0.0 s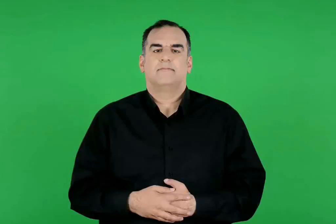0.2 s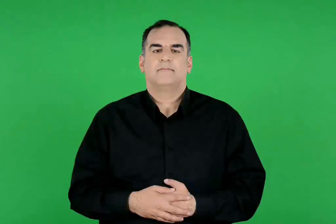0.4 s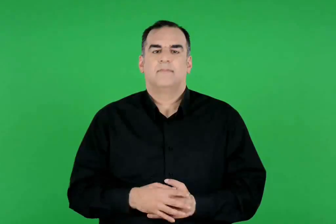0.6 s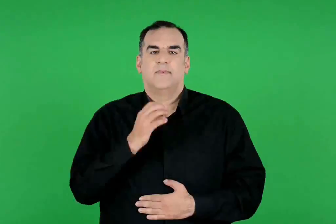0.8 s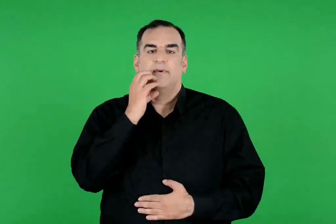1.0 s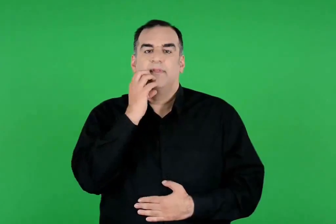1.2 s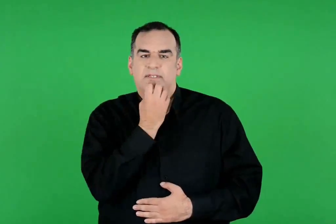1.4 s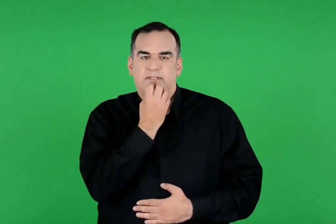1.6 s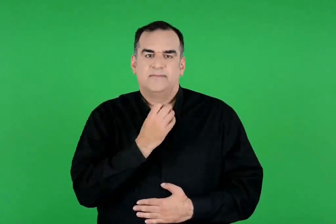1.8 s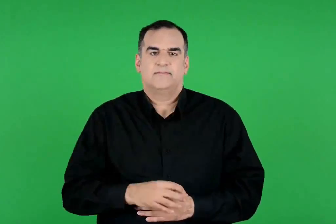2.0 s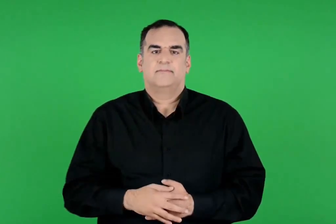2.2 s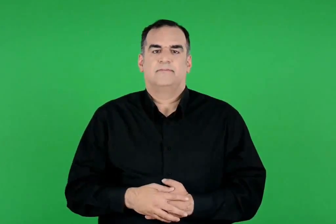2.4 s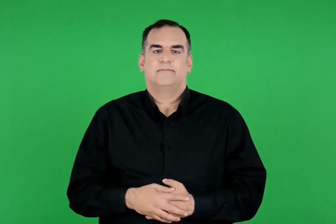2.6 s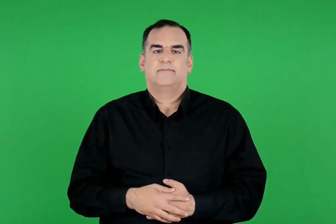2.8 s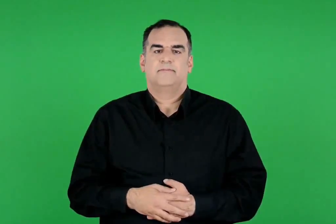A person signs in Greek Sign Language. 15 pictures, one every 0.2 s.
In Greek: ο θησέας
